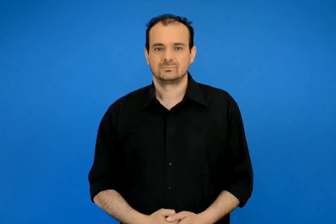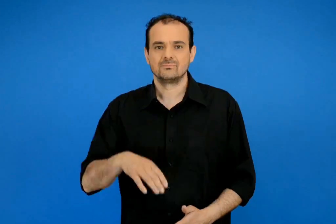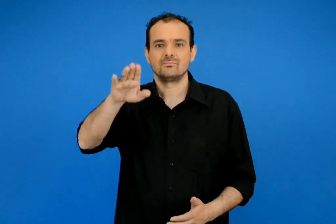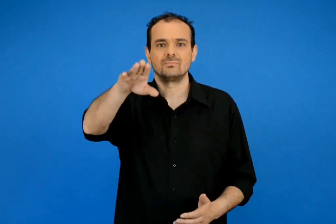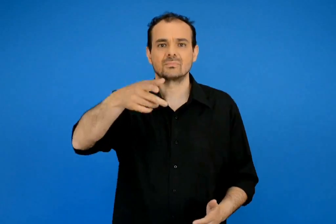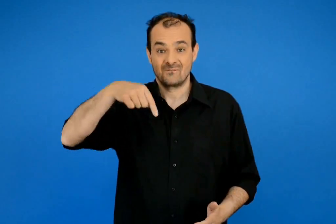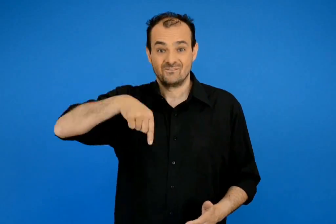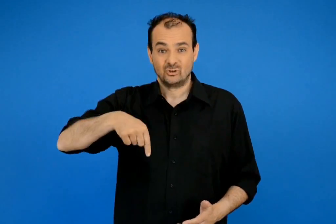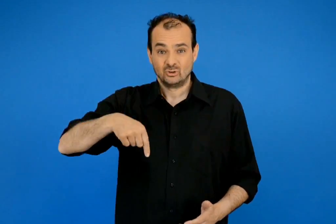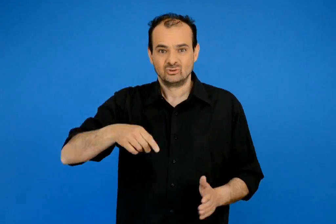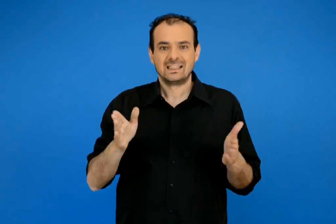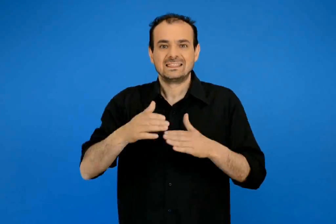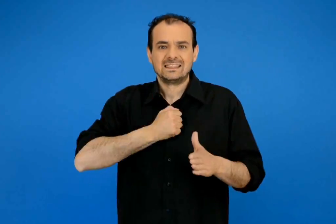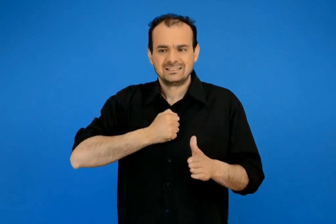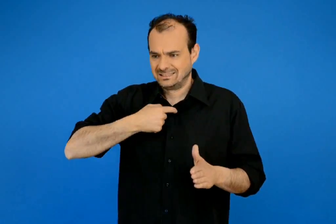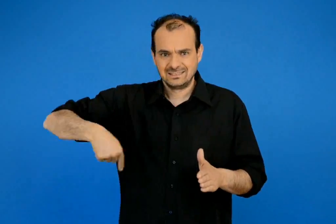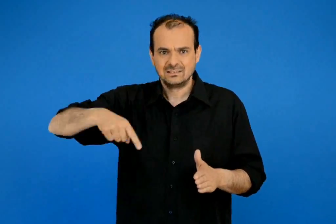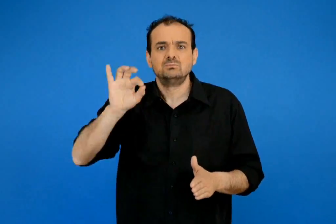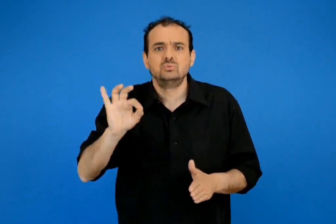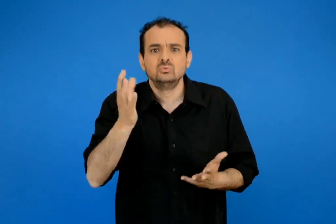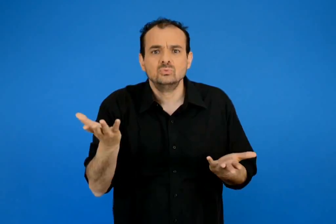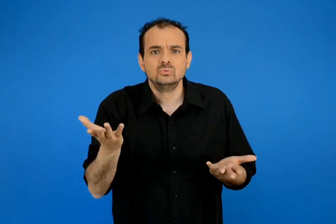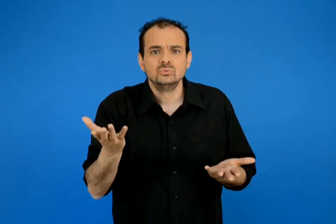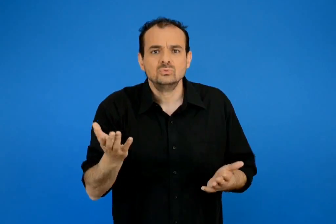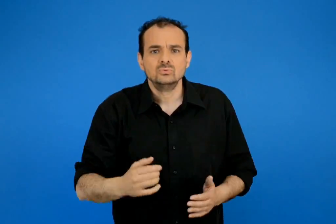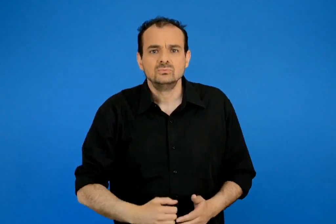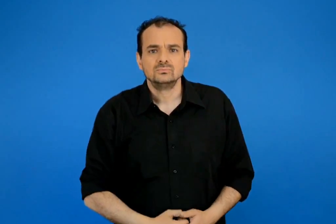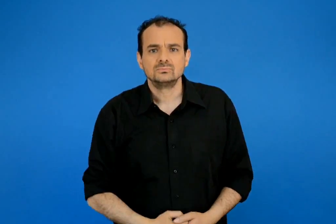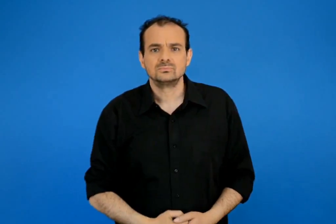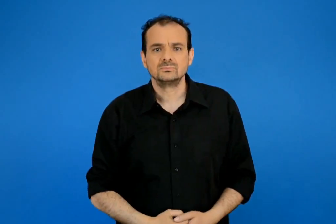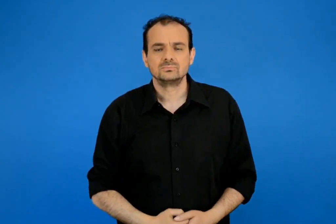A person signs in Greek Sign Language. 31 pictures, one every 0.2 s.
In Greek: που είναι η τάξη μας φέτος ;
